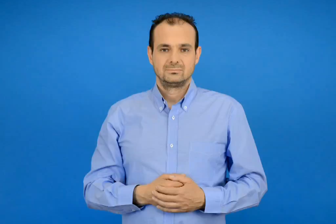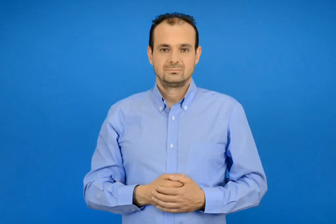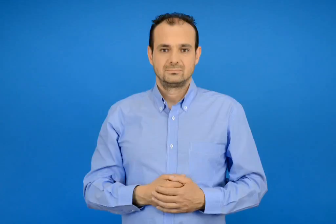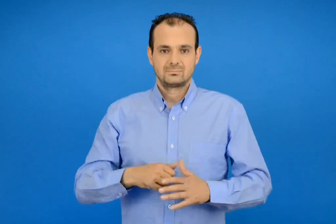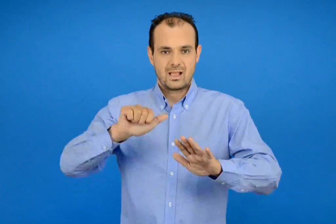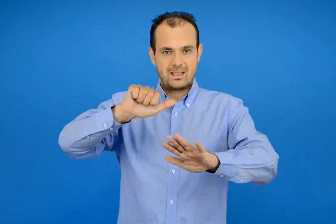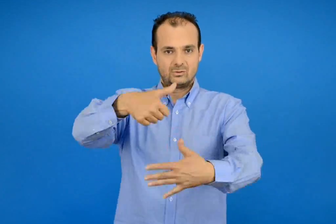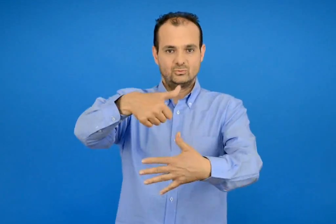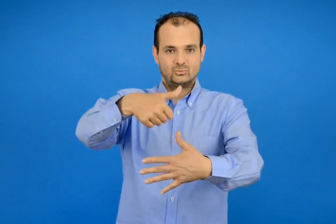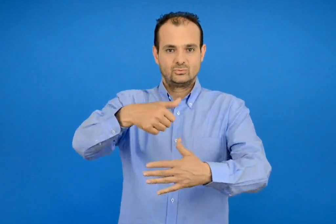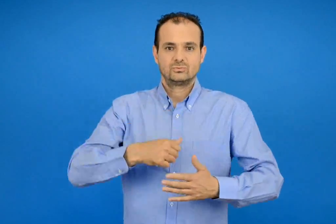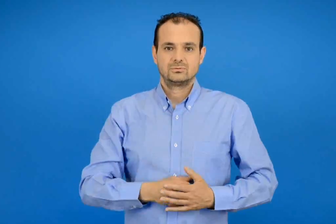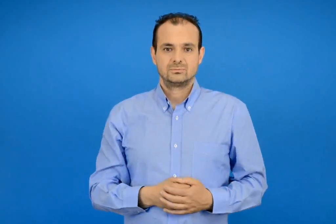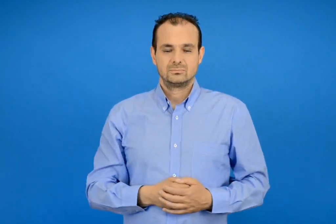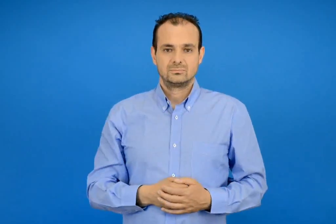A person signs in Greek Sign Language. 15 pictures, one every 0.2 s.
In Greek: 6ος – εκτός
